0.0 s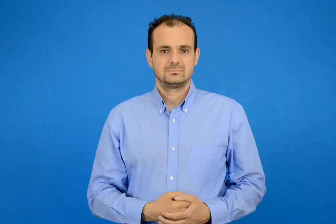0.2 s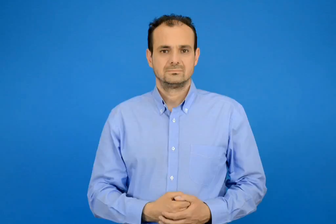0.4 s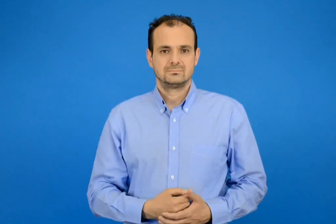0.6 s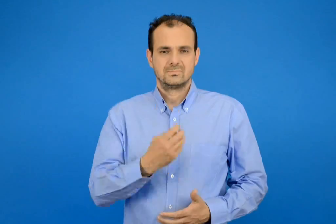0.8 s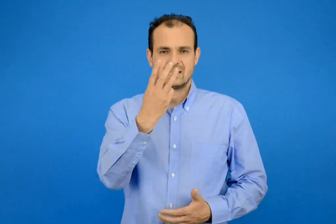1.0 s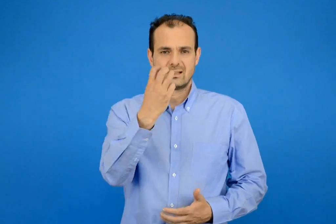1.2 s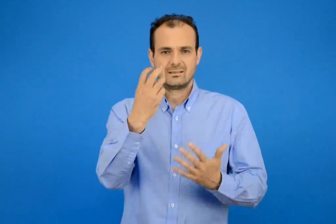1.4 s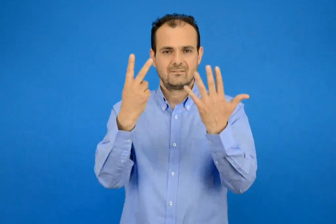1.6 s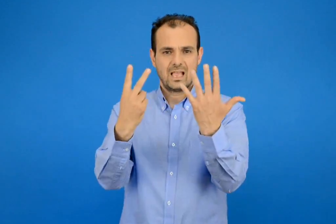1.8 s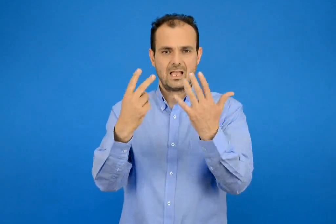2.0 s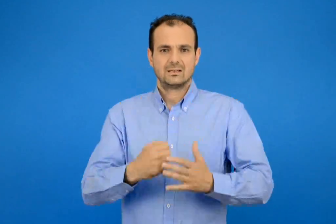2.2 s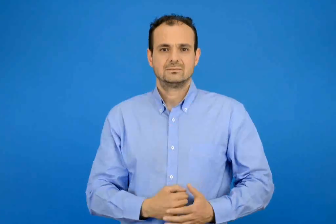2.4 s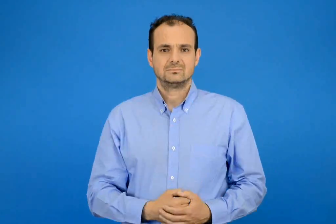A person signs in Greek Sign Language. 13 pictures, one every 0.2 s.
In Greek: τριάντα εφτά
